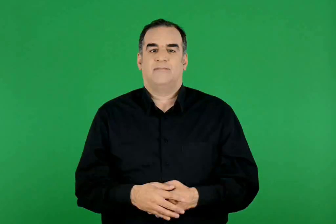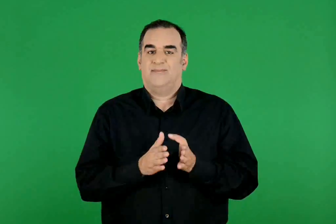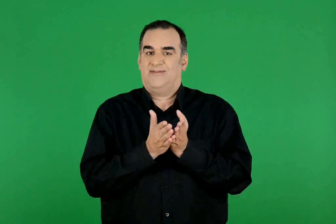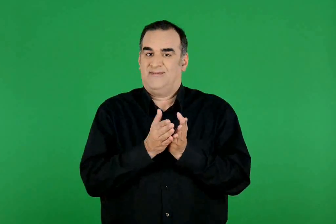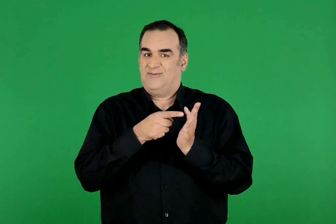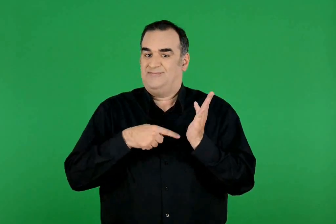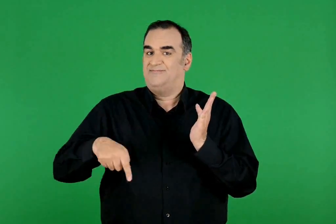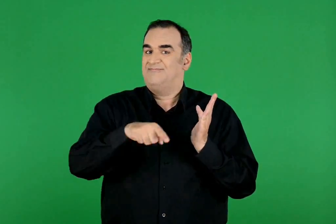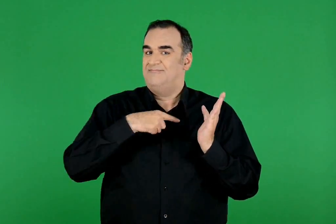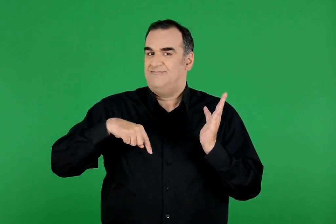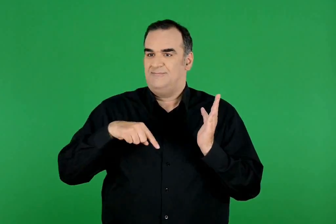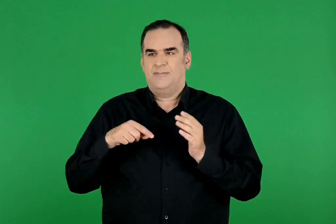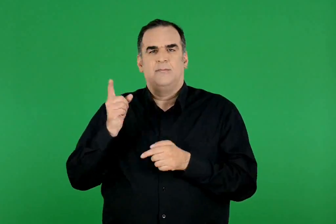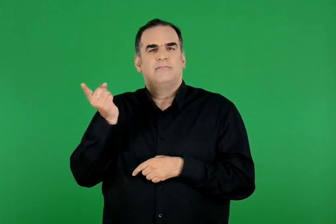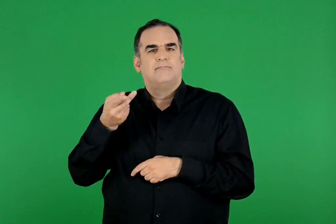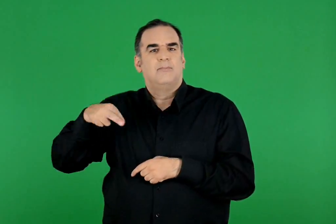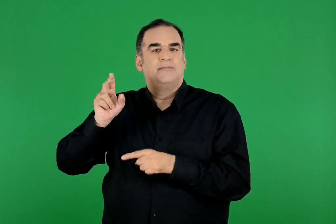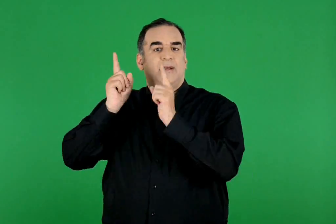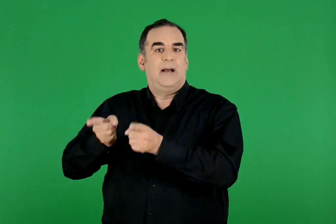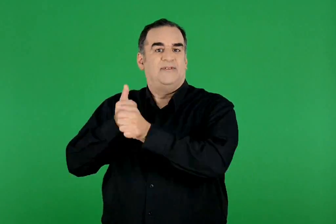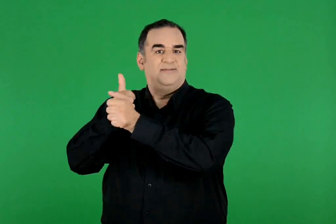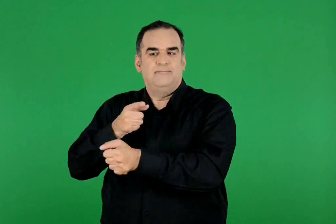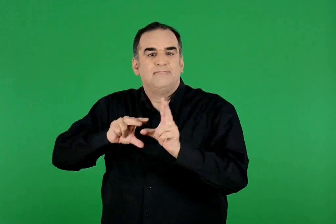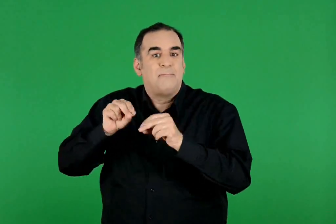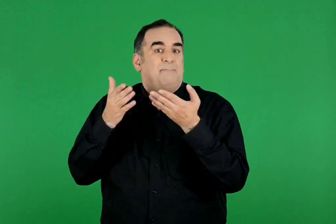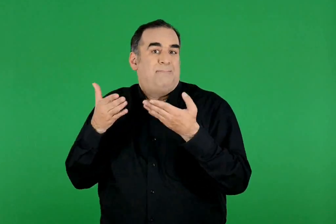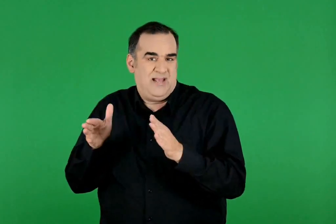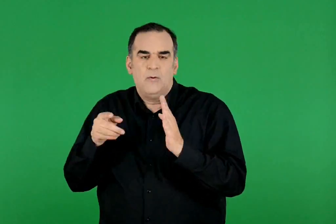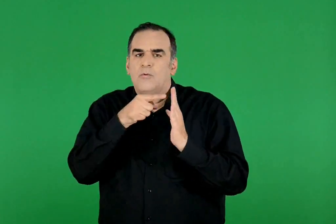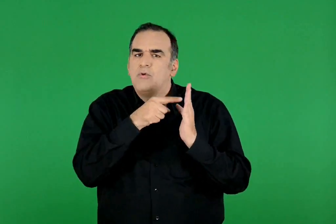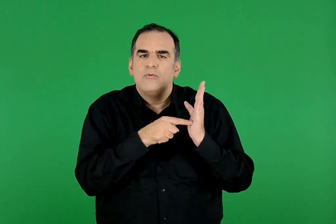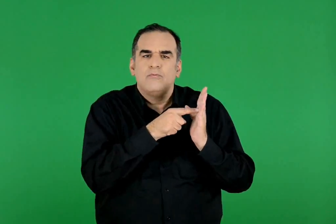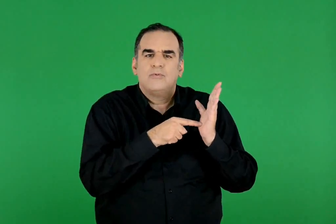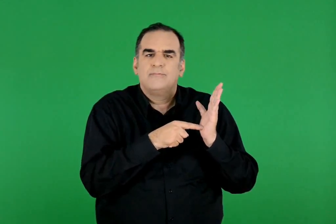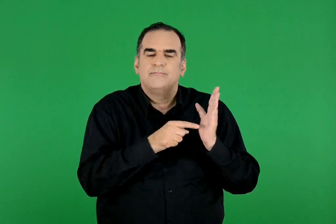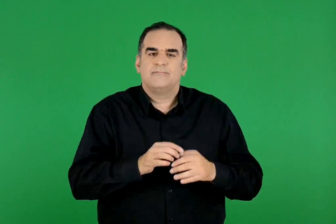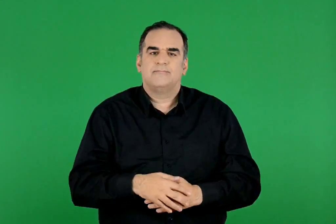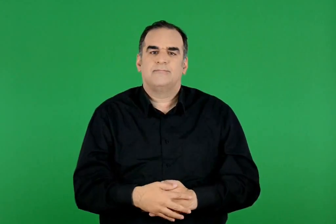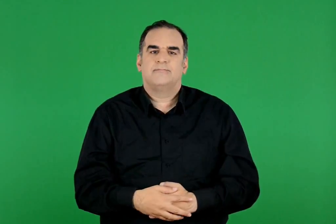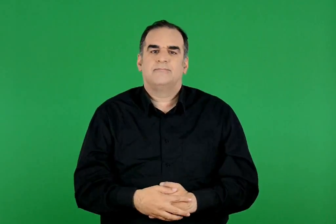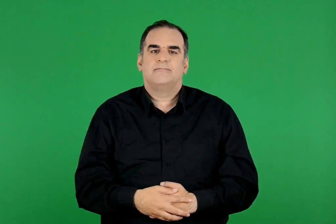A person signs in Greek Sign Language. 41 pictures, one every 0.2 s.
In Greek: πού αλλού στο βιβλίο μας συζητήσαμε για τις αποφάσεις της πλειοψηφίας ;
